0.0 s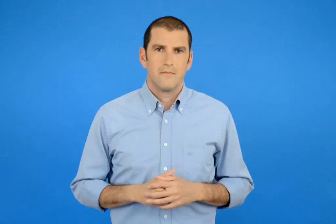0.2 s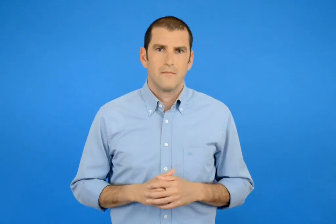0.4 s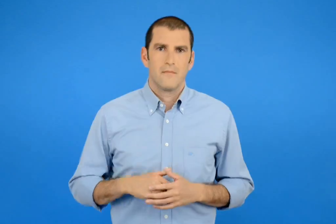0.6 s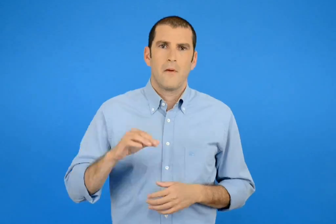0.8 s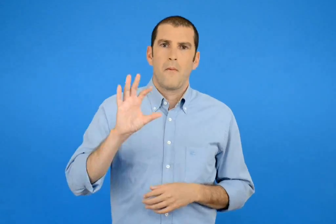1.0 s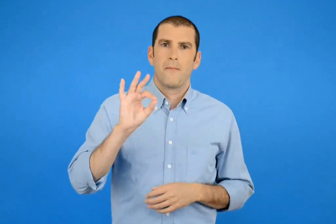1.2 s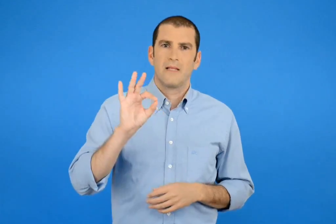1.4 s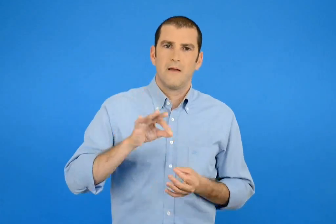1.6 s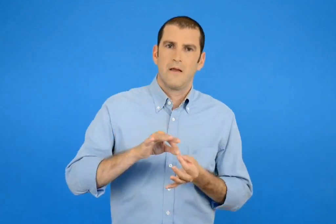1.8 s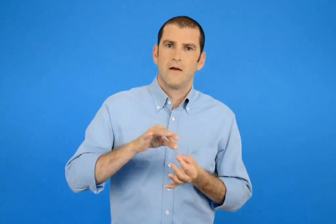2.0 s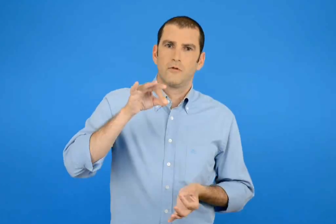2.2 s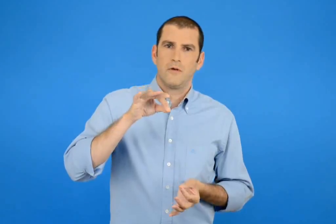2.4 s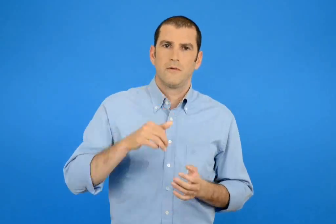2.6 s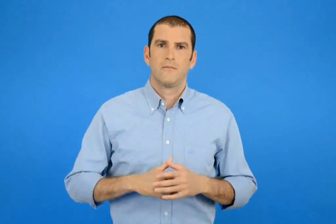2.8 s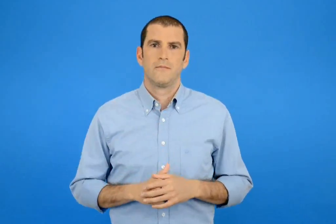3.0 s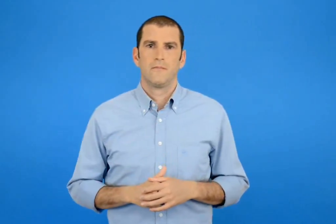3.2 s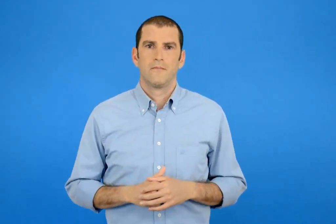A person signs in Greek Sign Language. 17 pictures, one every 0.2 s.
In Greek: 50 εκατοστά
